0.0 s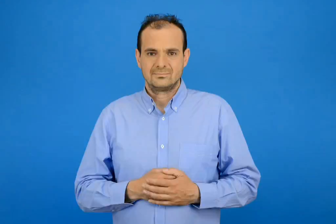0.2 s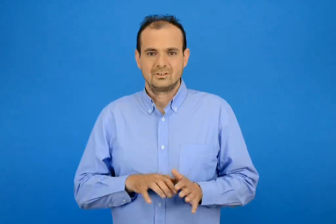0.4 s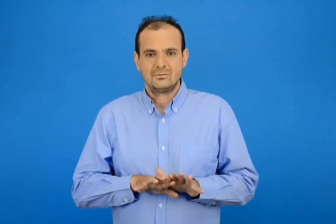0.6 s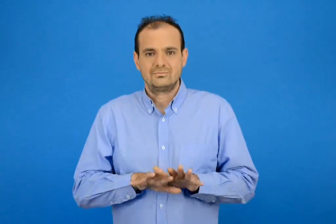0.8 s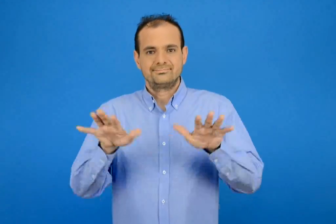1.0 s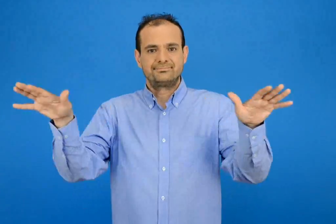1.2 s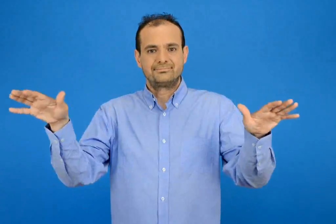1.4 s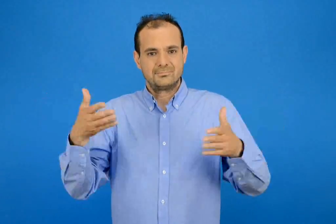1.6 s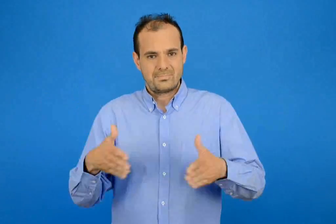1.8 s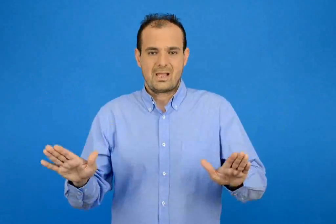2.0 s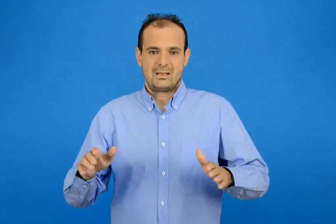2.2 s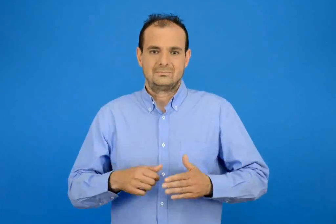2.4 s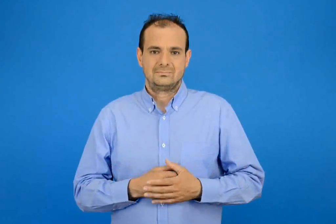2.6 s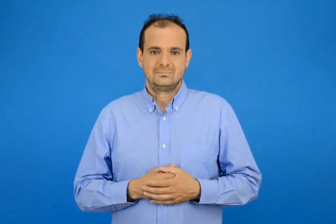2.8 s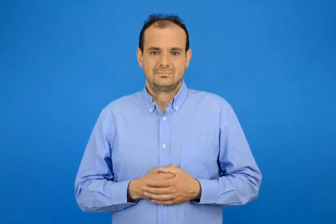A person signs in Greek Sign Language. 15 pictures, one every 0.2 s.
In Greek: έφυγαν
